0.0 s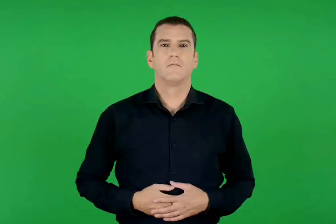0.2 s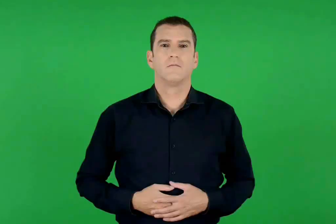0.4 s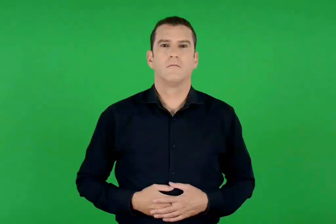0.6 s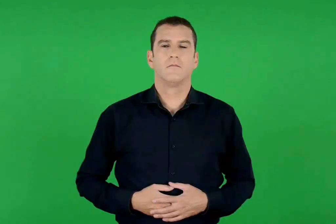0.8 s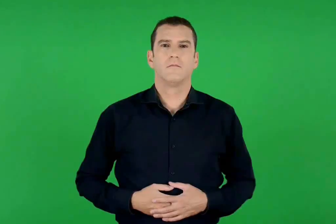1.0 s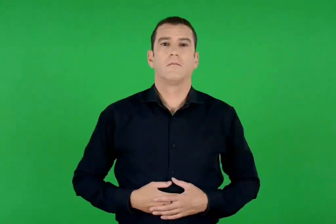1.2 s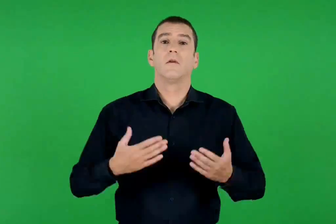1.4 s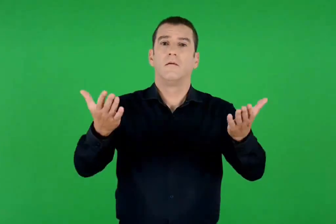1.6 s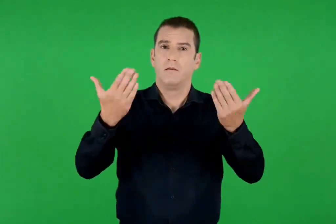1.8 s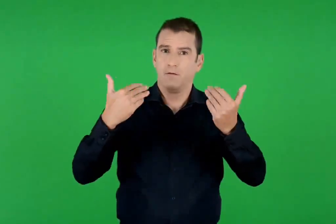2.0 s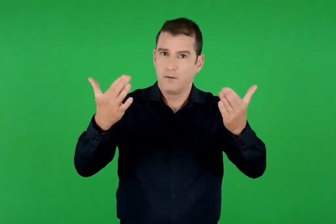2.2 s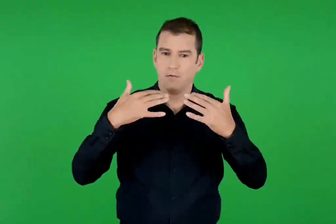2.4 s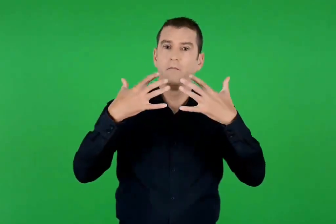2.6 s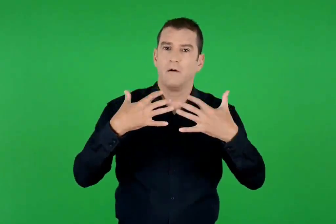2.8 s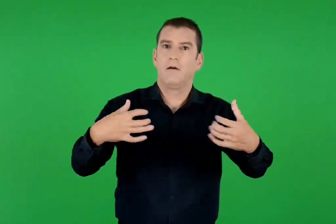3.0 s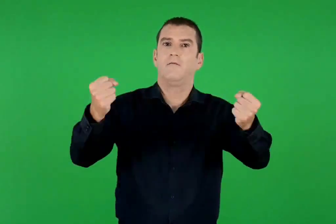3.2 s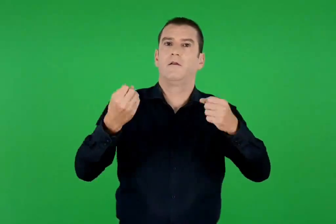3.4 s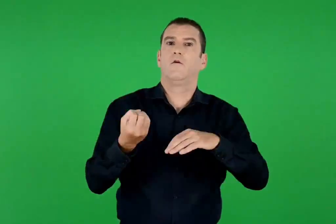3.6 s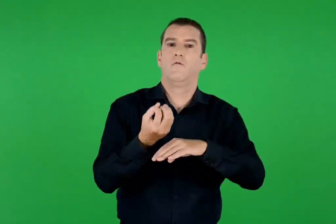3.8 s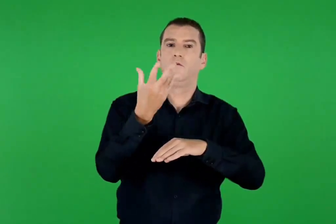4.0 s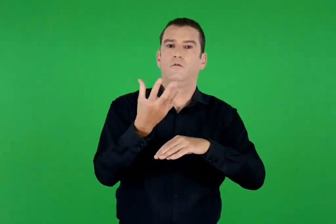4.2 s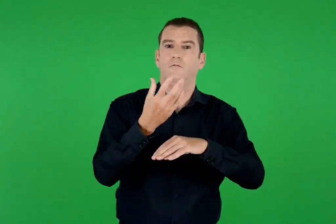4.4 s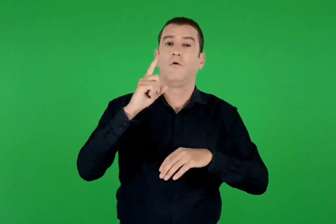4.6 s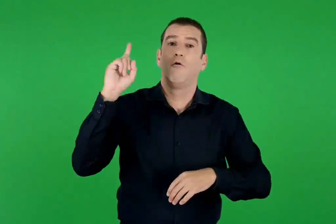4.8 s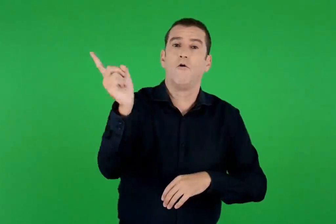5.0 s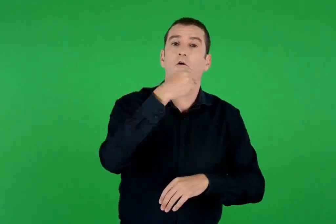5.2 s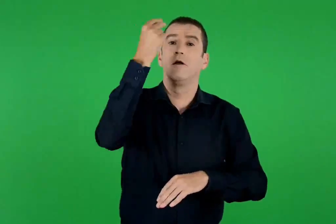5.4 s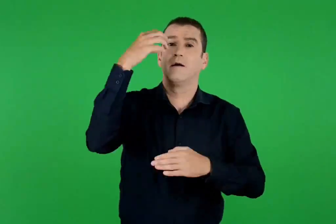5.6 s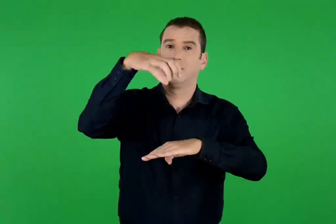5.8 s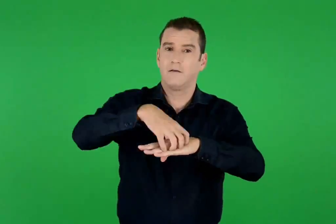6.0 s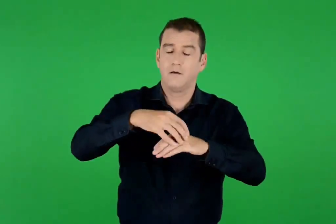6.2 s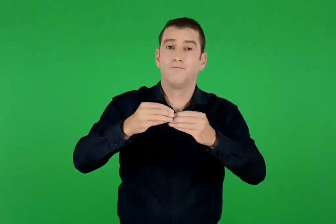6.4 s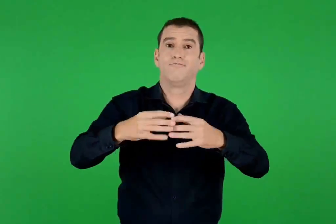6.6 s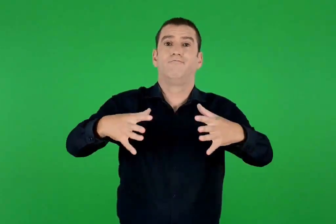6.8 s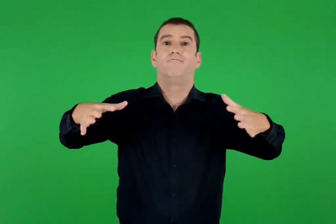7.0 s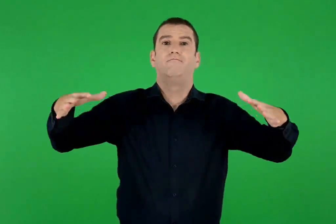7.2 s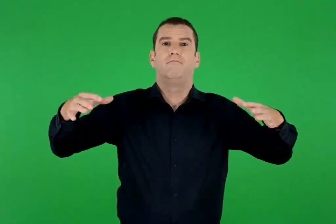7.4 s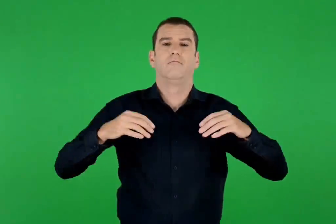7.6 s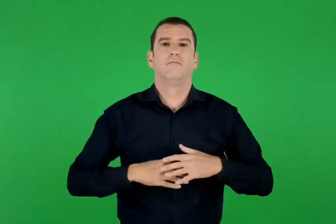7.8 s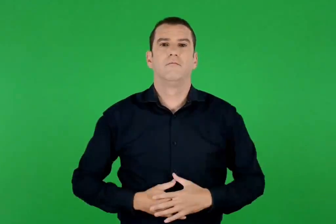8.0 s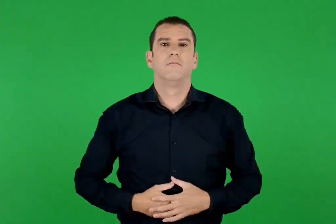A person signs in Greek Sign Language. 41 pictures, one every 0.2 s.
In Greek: δεύτε λάβετε φως έλαμψε όλη η εκκλησιά
